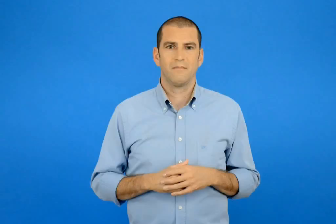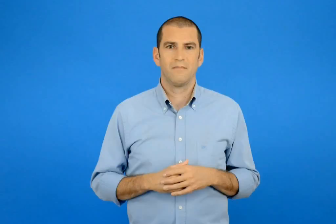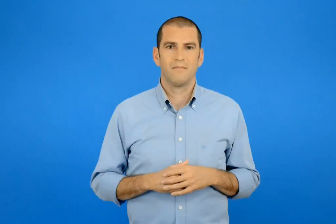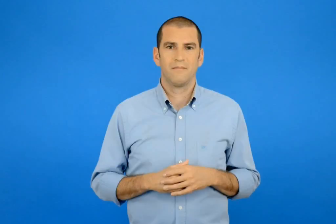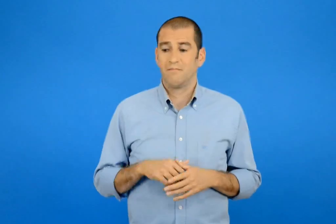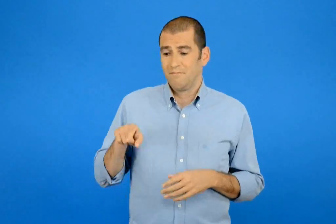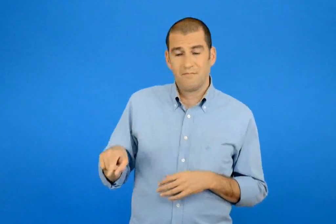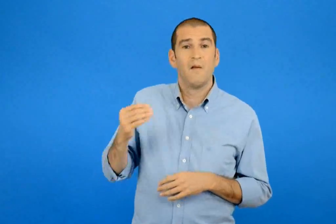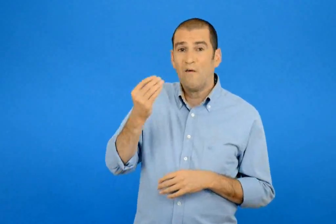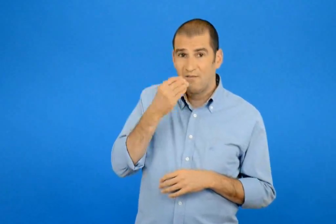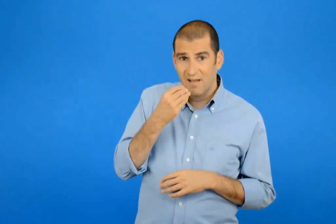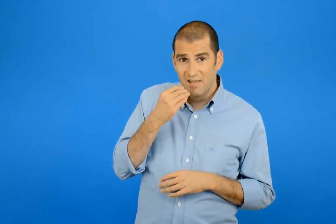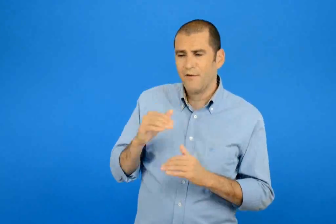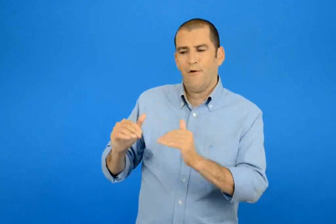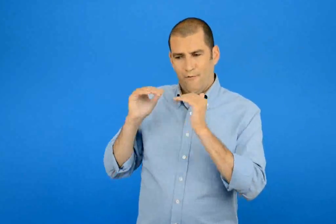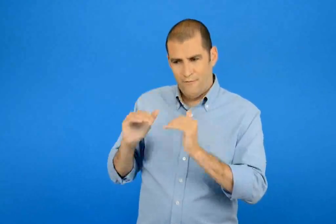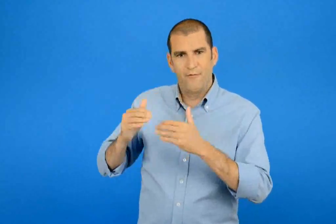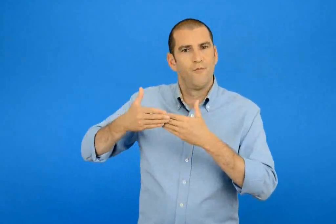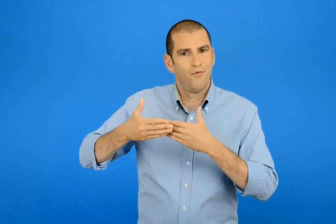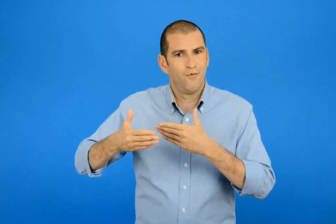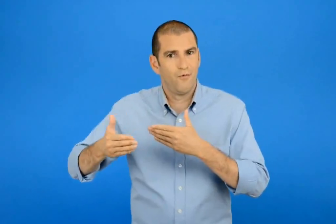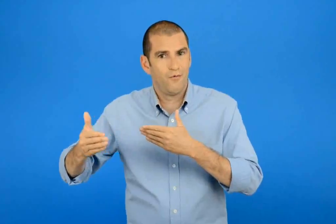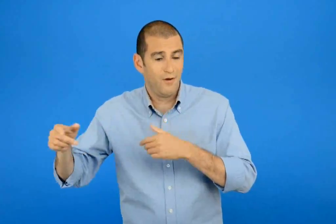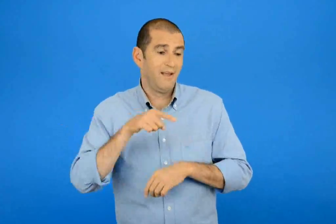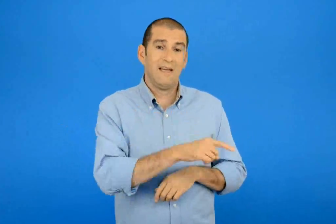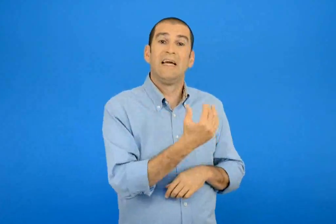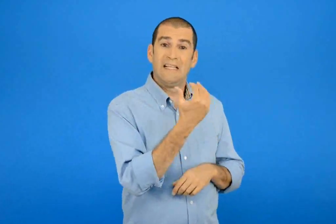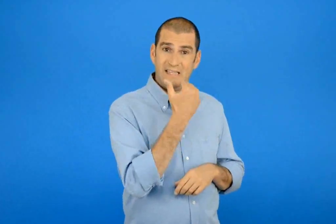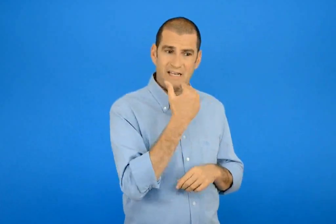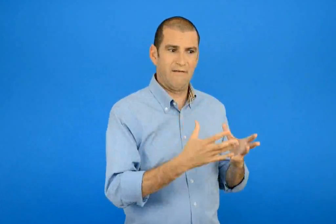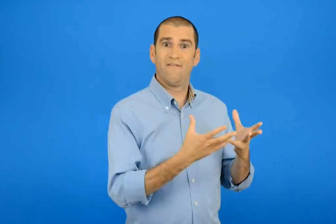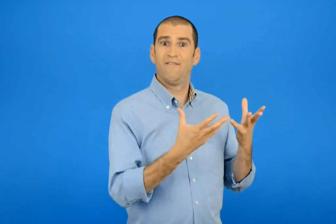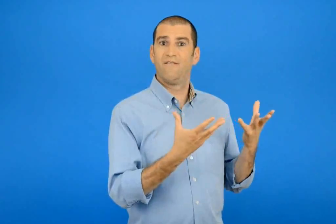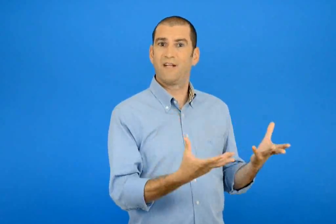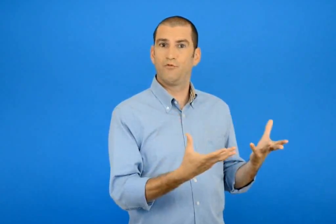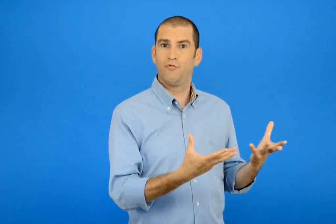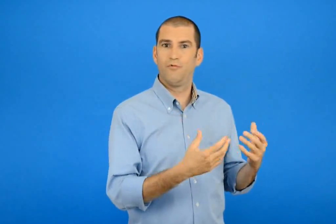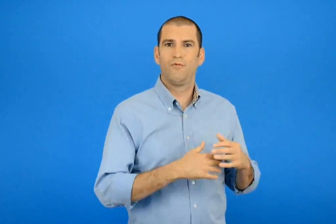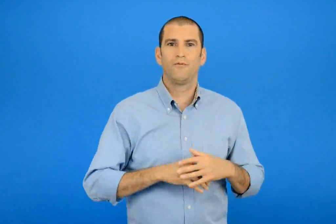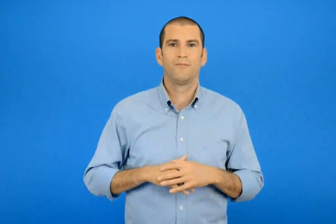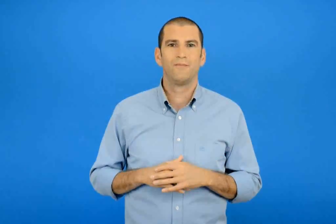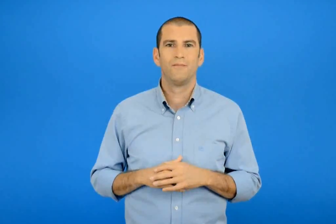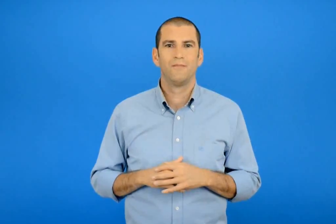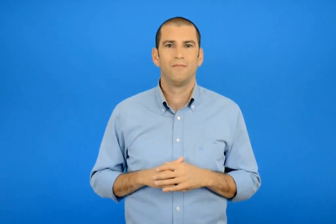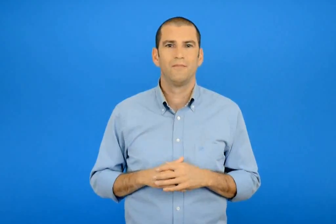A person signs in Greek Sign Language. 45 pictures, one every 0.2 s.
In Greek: το φαΐ να διατηρεί να είναι φρέσκο το τυρί
